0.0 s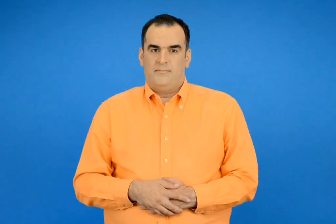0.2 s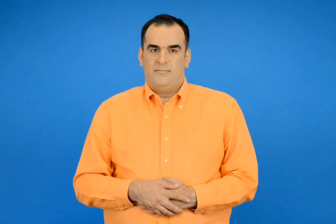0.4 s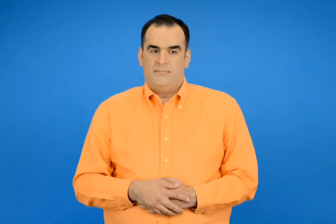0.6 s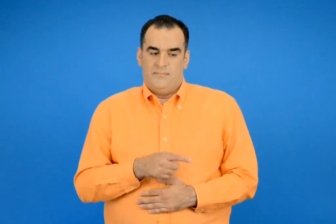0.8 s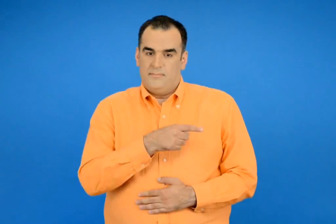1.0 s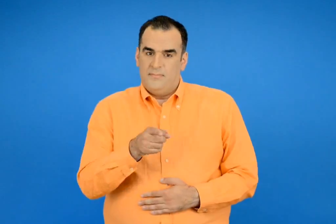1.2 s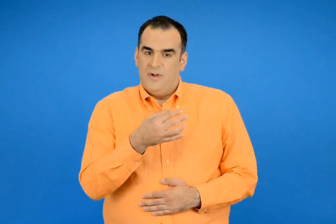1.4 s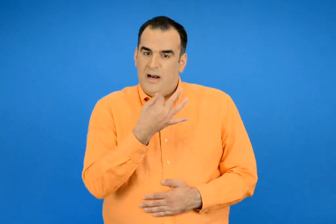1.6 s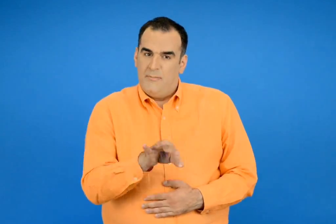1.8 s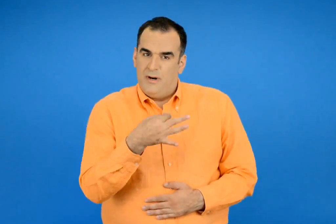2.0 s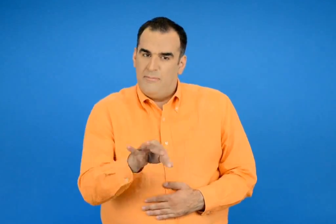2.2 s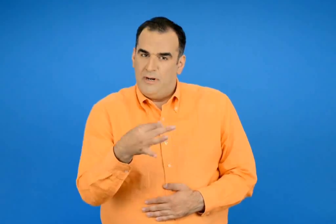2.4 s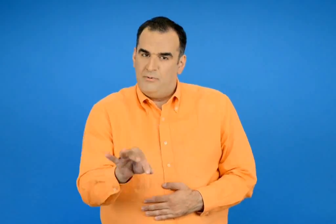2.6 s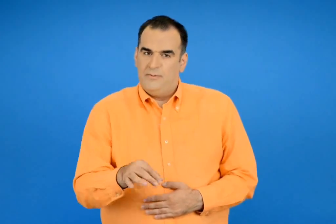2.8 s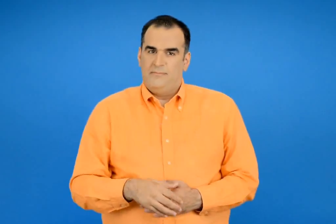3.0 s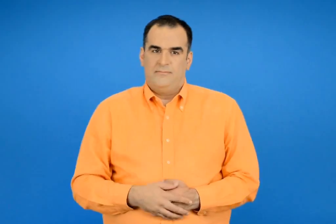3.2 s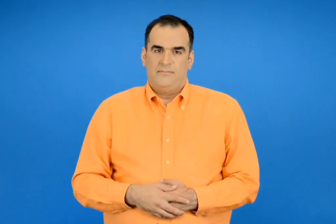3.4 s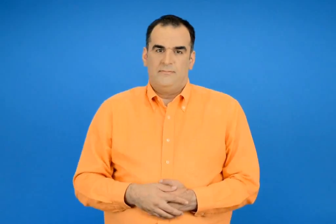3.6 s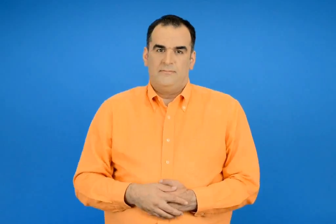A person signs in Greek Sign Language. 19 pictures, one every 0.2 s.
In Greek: λείπουν
